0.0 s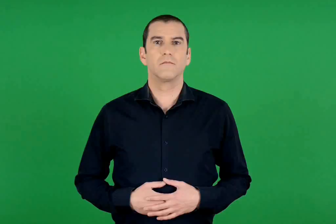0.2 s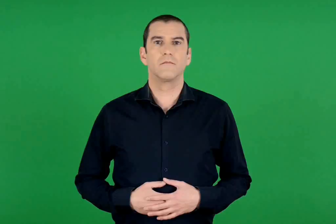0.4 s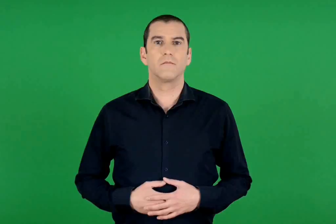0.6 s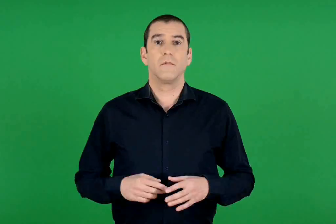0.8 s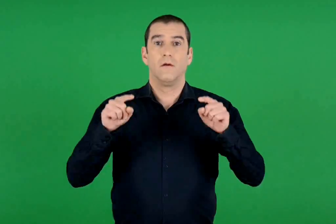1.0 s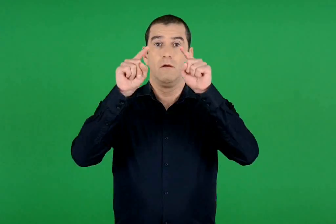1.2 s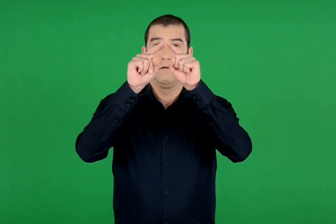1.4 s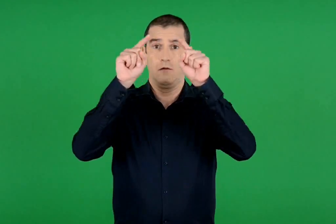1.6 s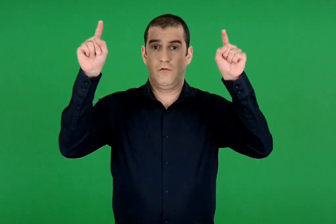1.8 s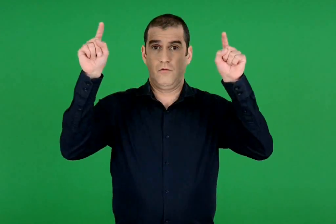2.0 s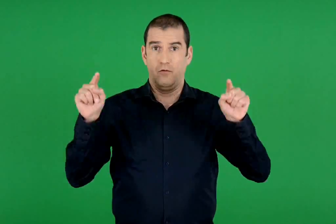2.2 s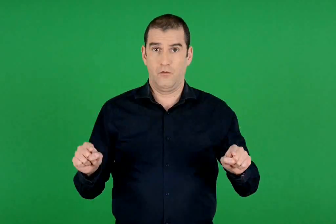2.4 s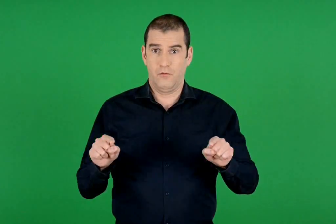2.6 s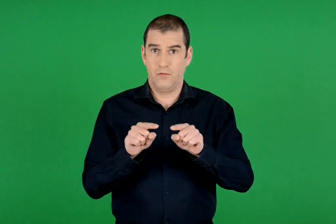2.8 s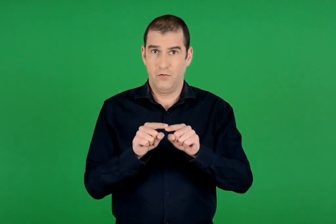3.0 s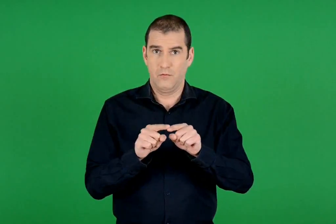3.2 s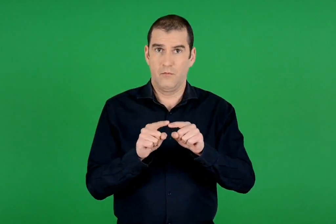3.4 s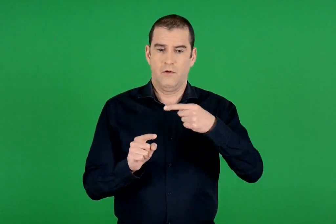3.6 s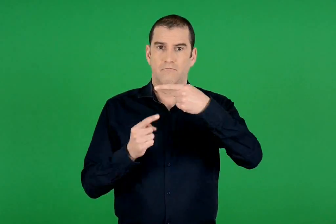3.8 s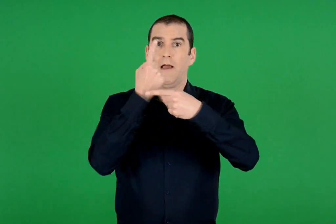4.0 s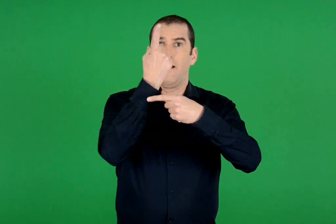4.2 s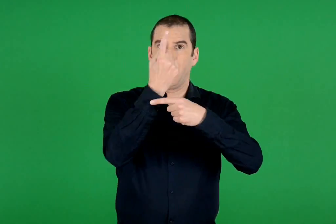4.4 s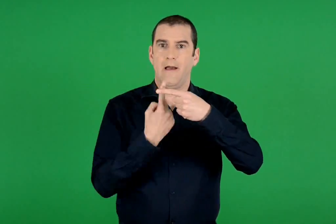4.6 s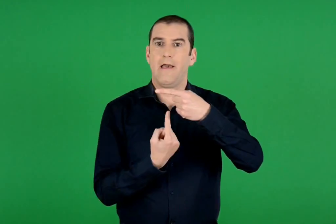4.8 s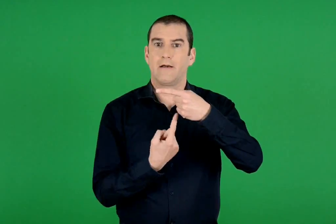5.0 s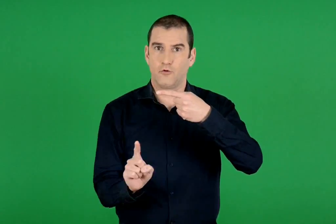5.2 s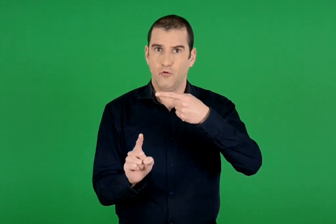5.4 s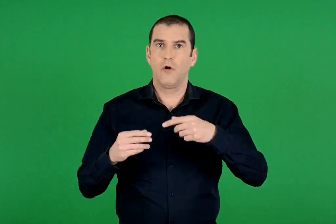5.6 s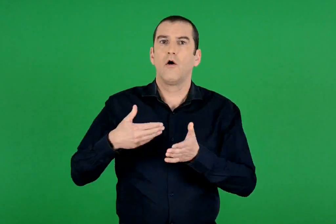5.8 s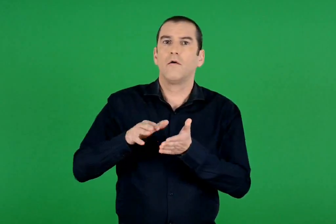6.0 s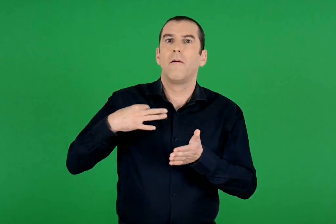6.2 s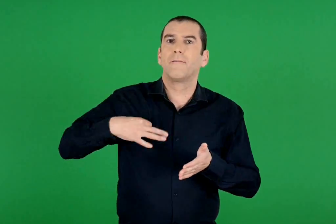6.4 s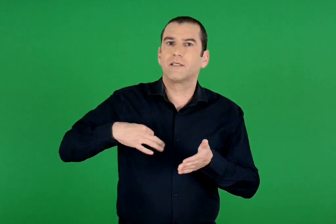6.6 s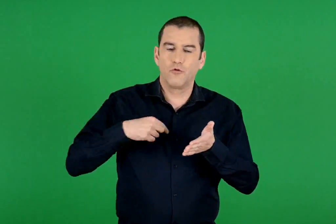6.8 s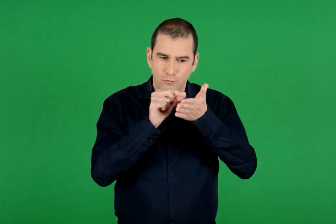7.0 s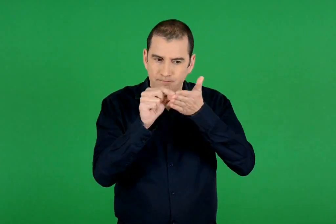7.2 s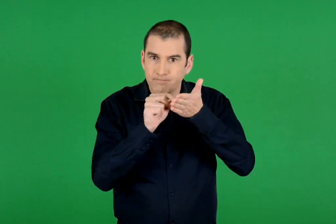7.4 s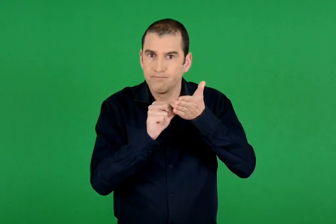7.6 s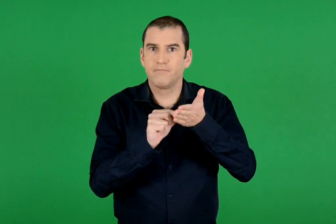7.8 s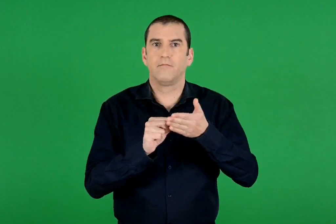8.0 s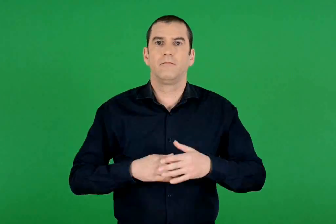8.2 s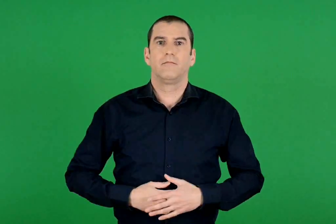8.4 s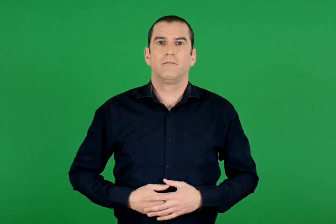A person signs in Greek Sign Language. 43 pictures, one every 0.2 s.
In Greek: βάφω πράσινο το 1/100 του μεγάλου τετράγωνου
